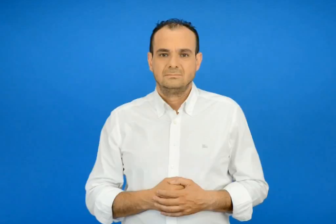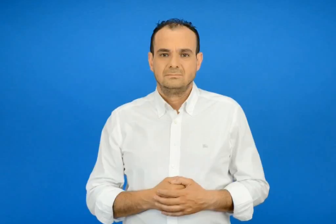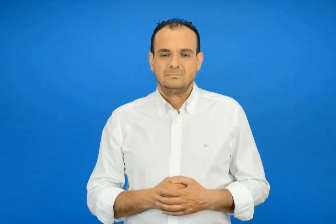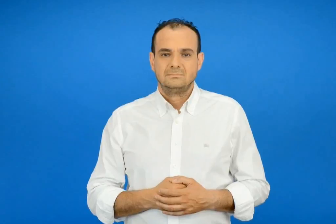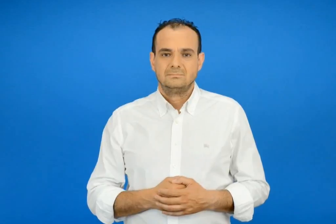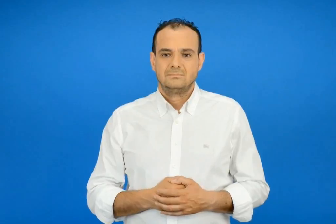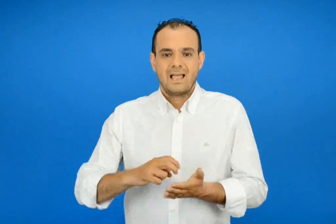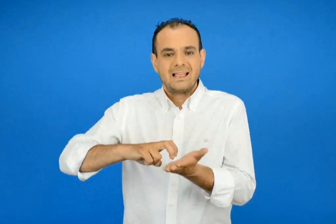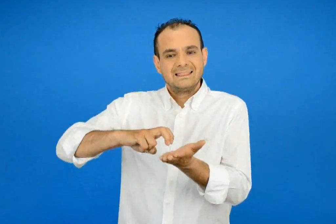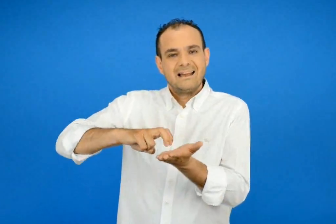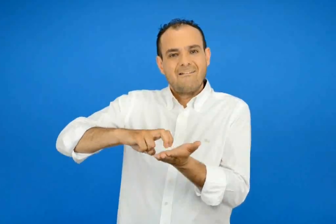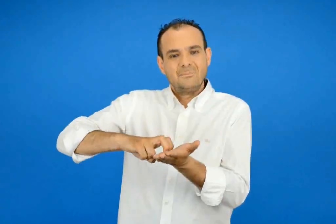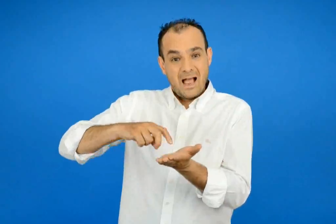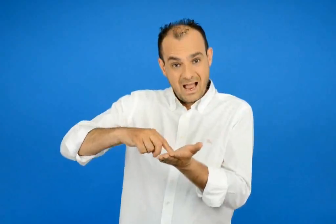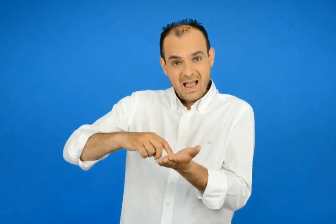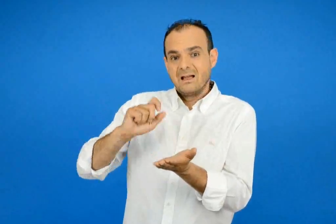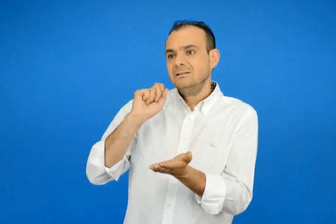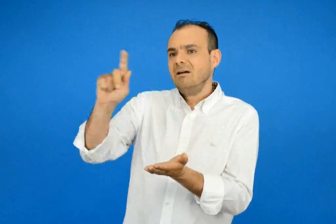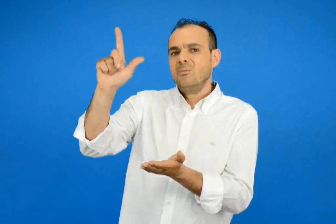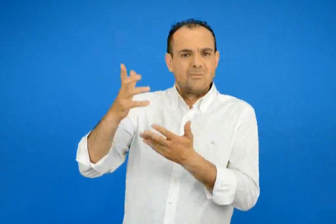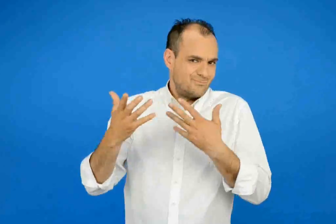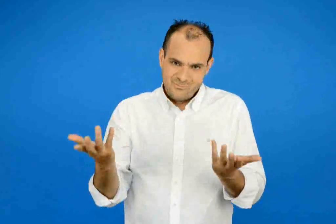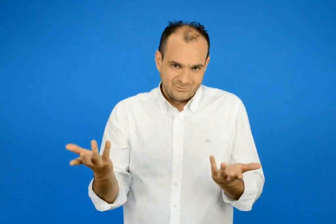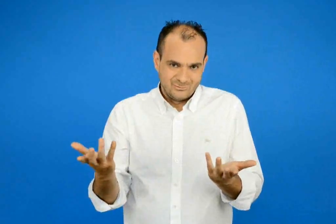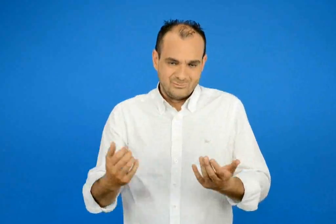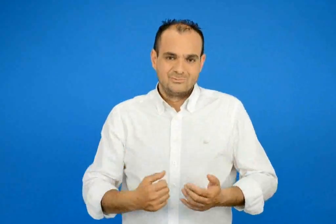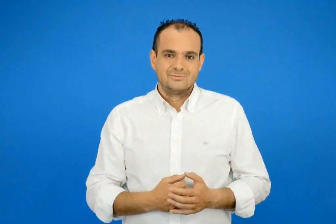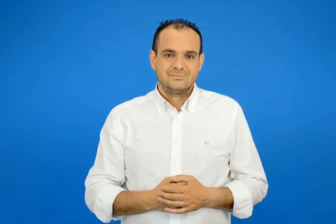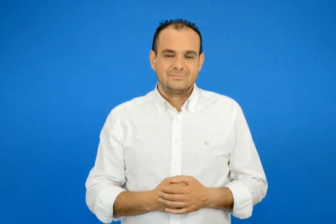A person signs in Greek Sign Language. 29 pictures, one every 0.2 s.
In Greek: πως στέλνουμε ένα τηλεγράφημα ;
